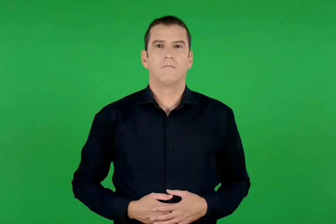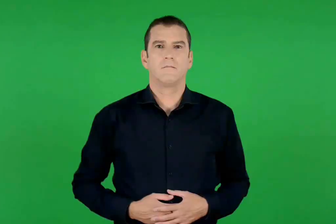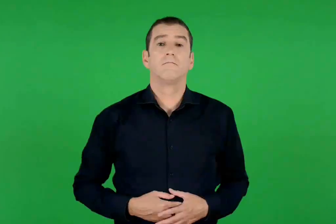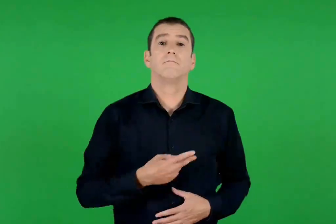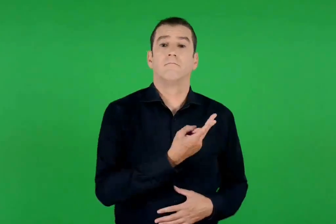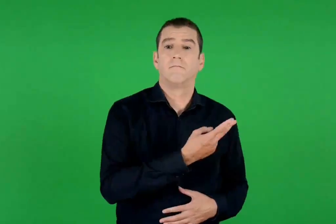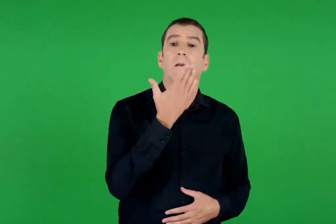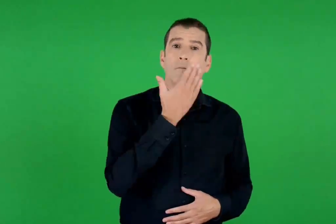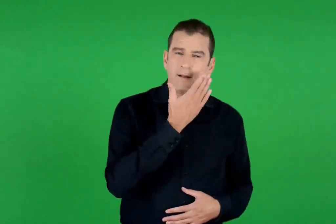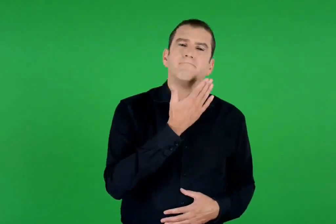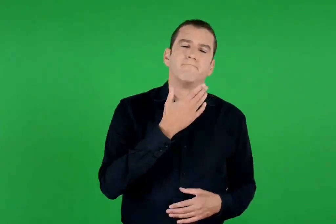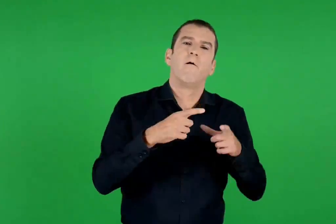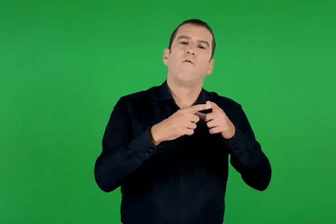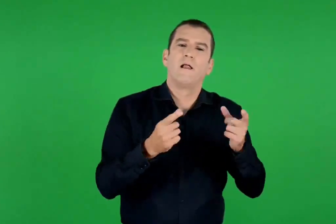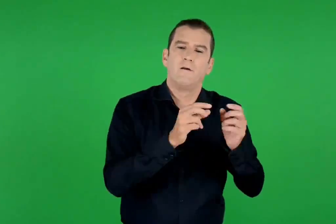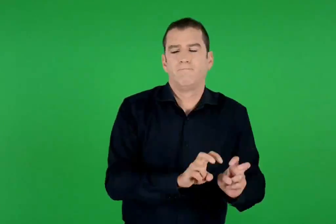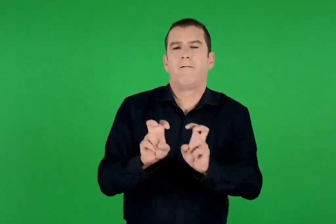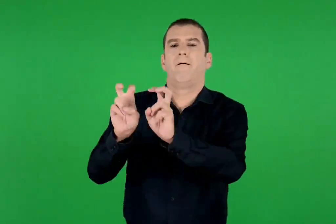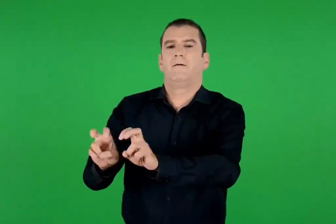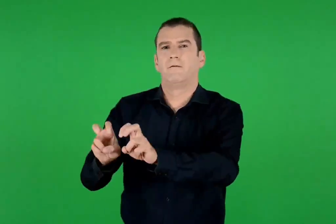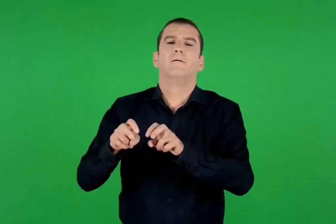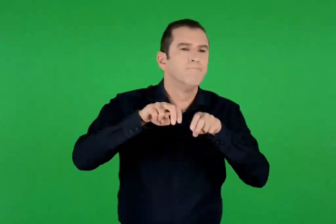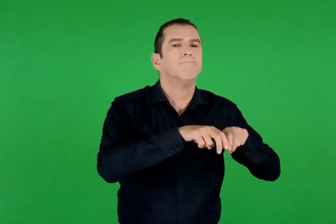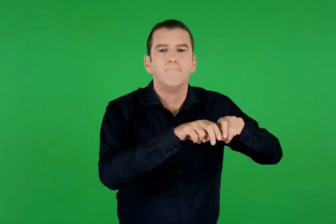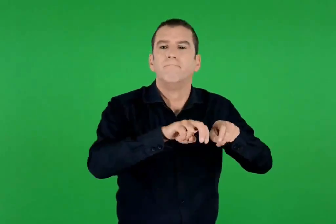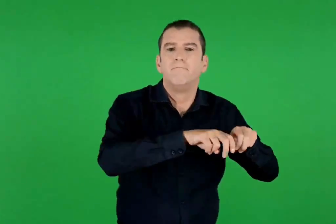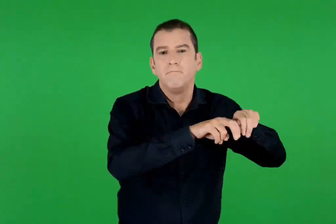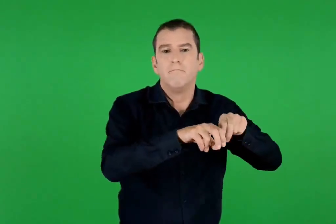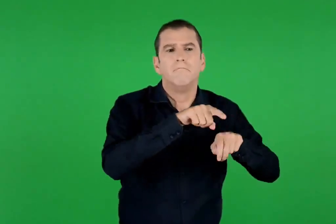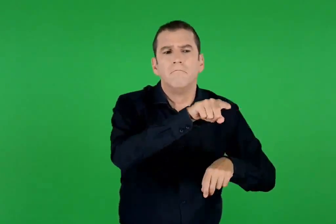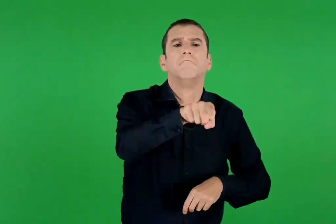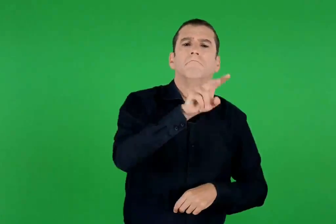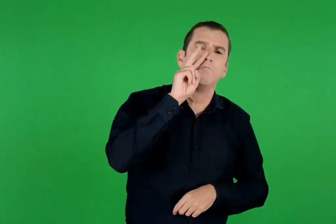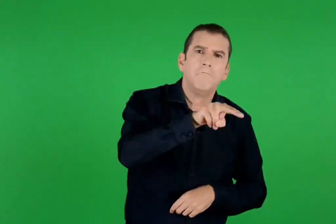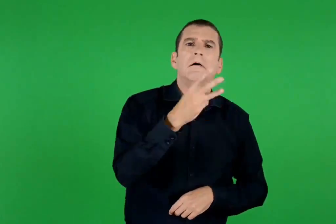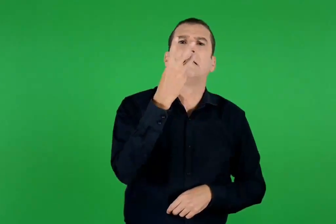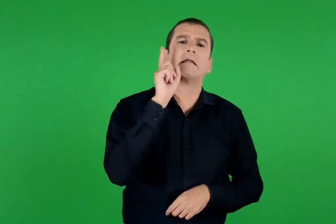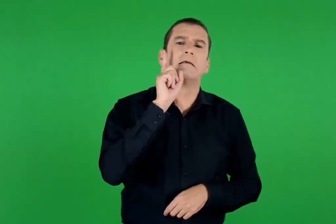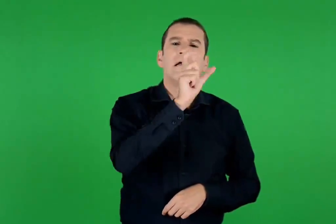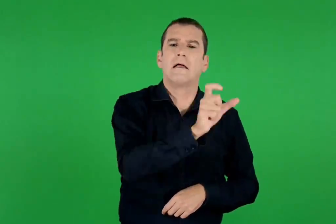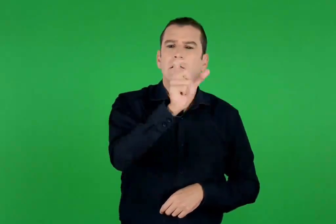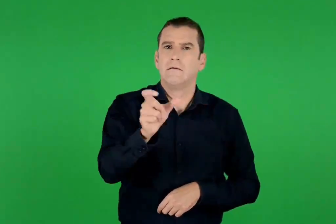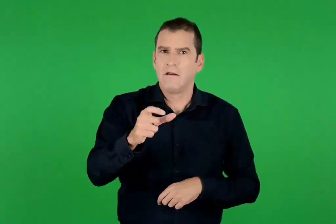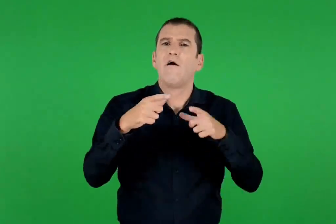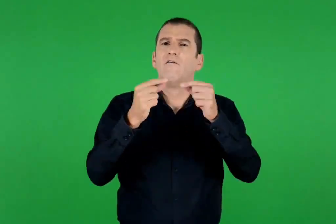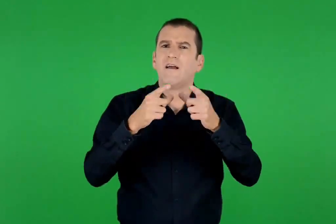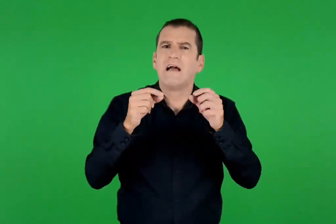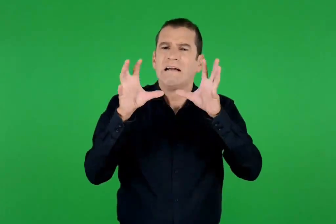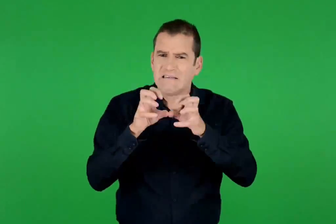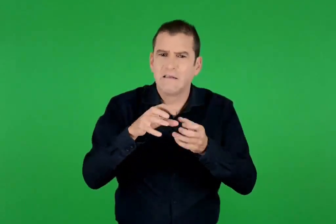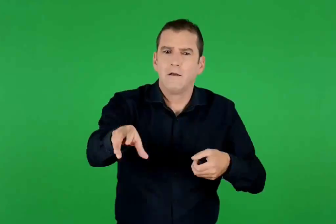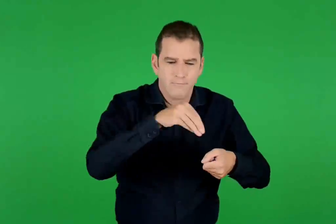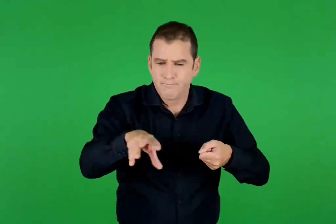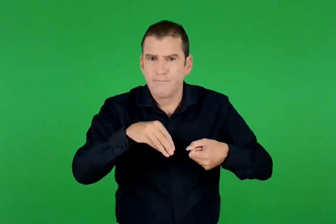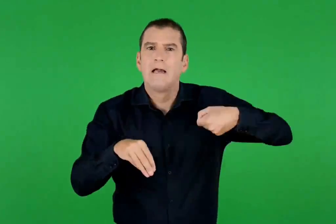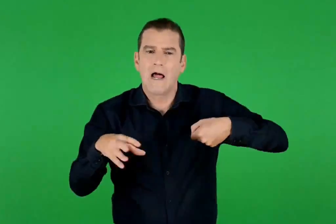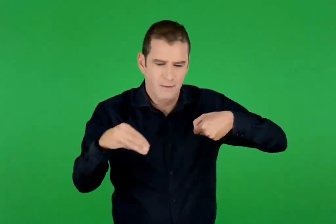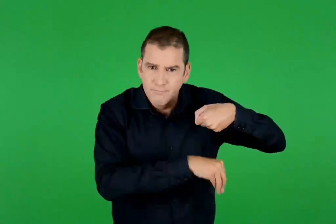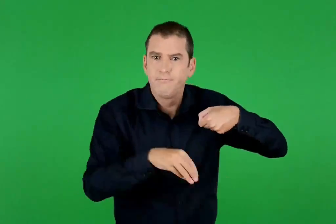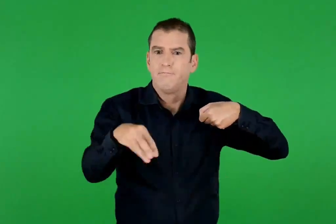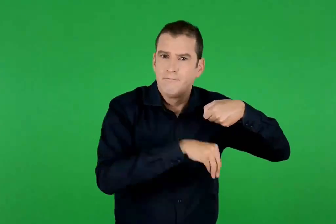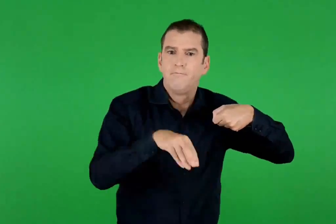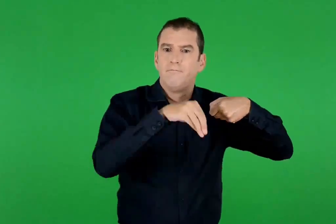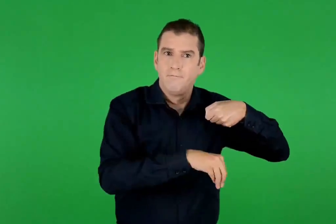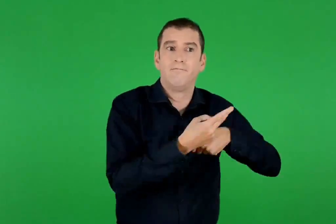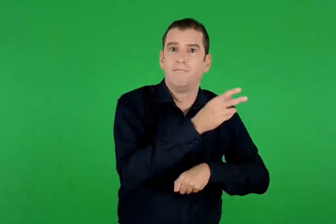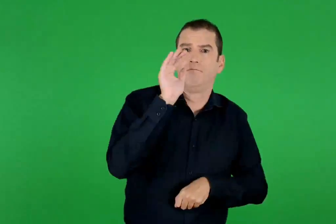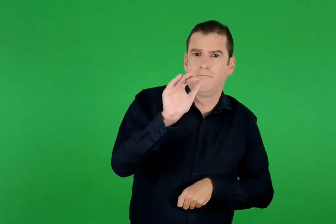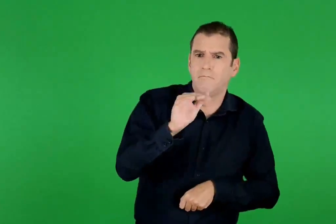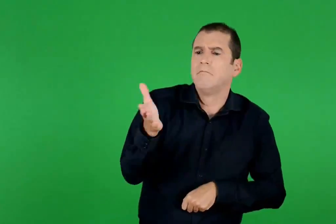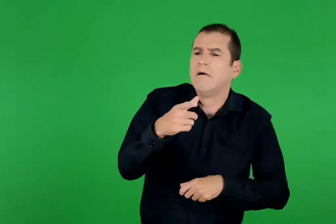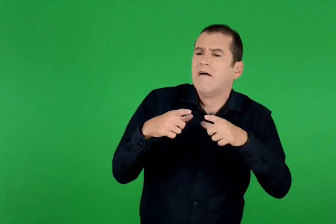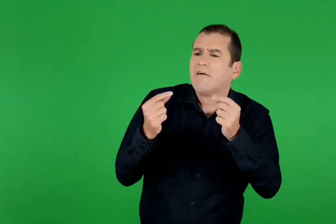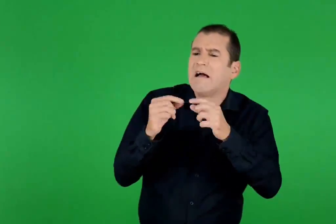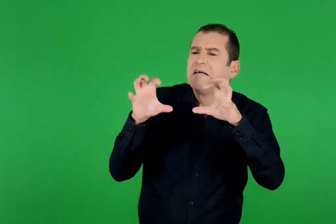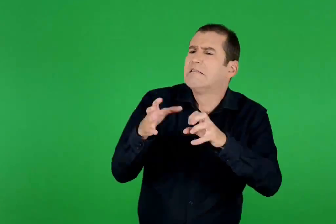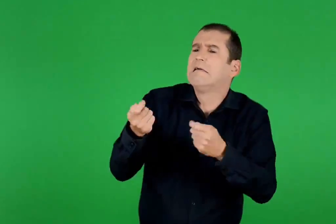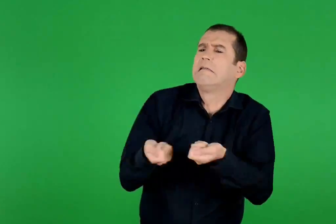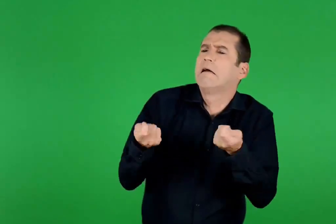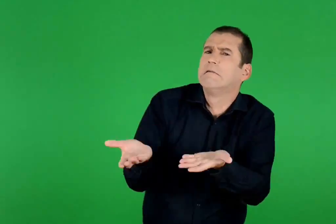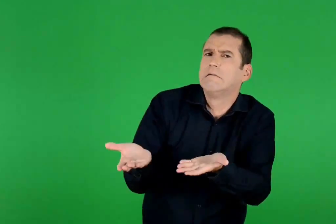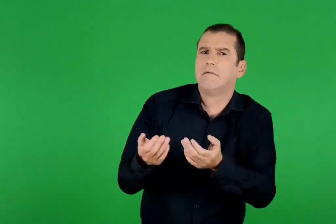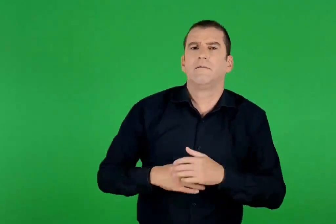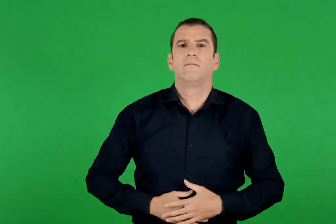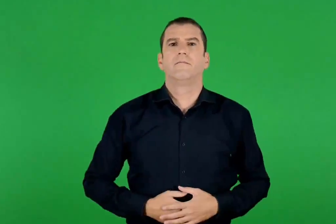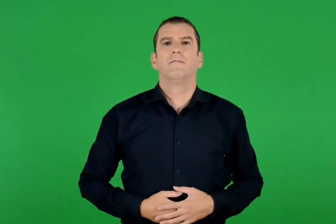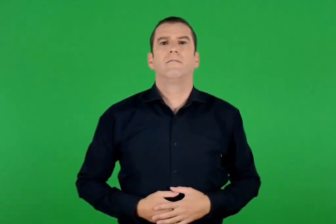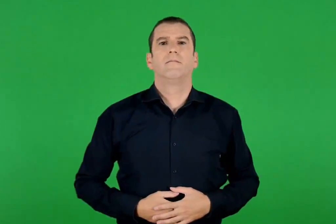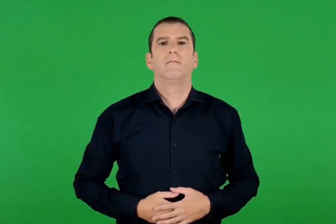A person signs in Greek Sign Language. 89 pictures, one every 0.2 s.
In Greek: οι μαθητές άφησαν τα φύλλα και προχώρησαν παραπέρα. εκεί είδαν τρεις γυναίκες να μαζεύουν ξερά φύλλα και να τα βάζουν στα καλάθια τους. τι τα κάνετε αυτά τα ξερά φύλλα ; , τις ρώτησαν
